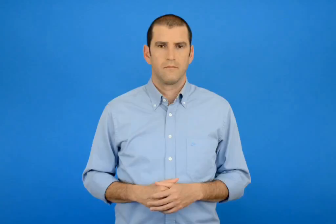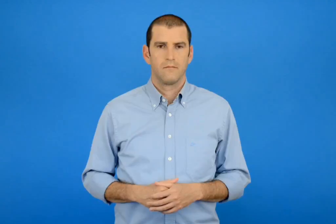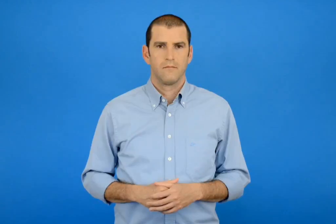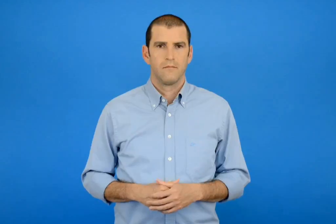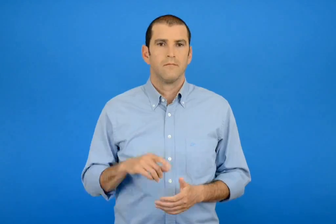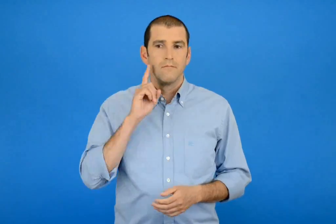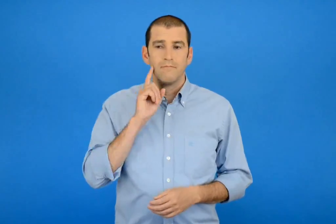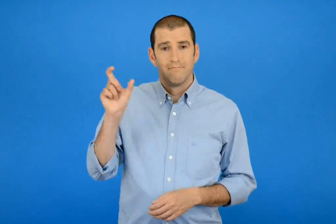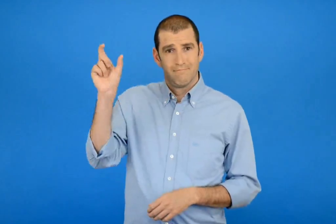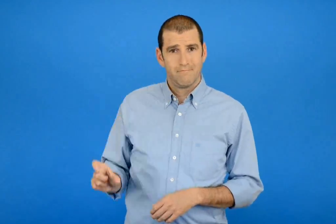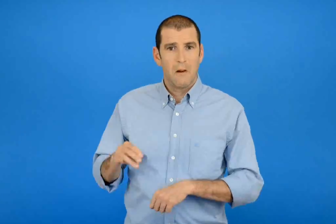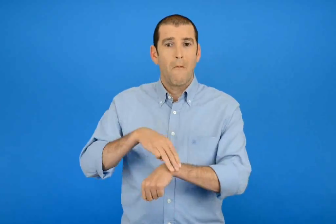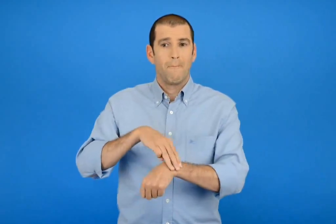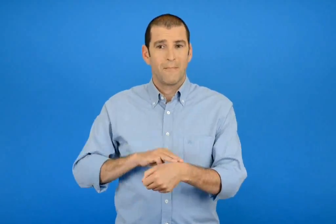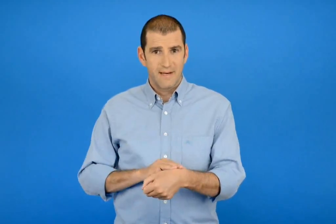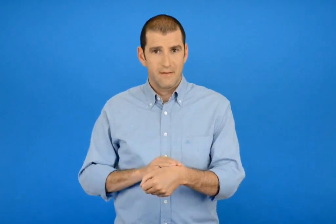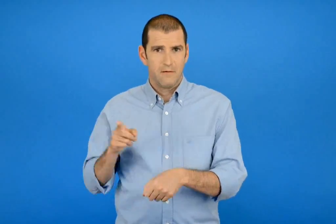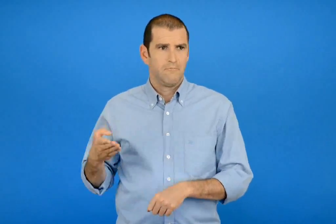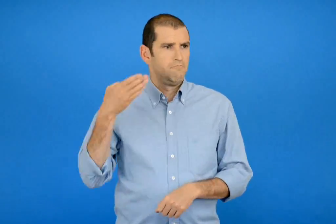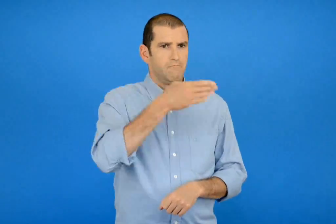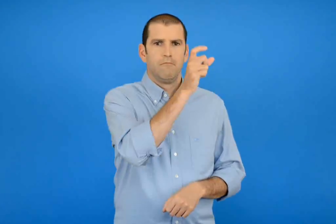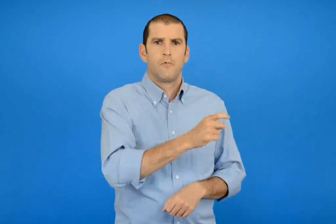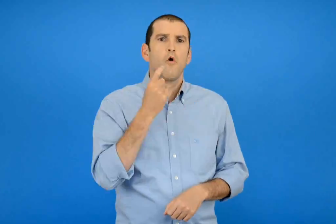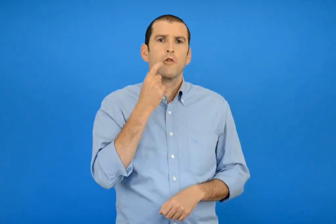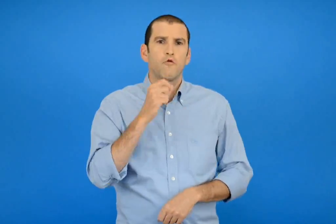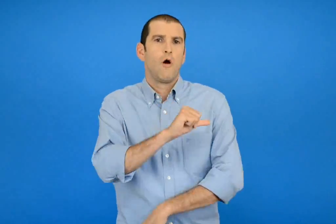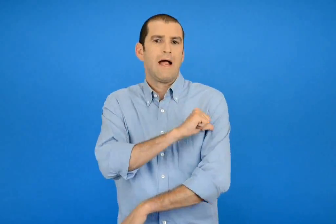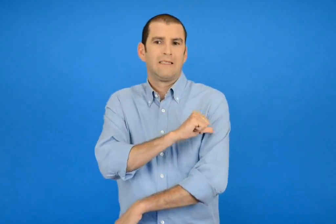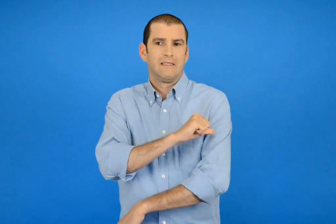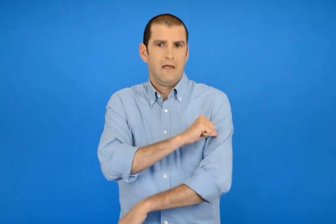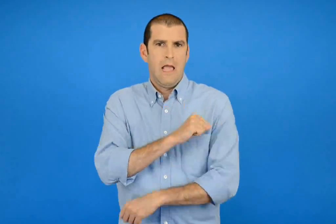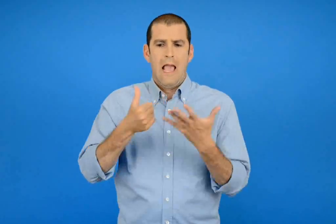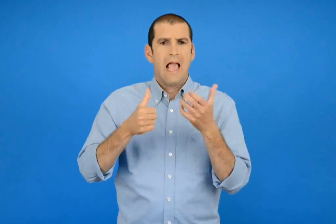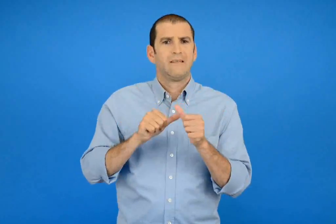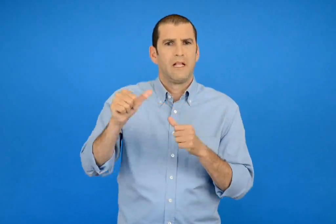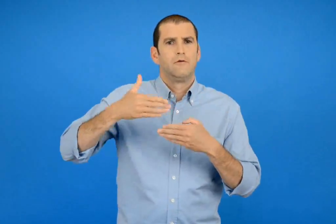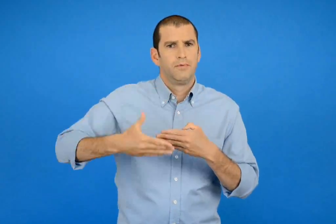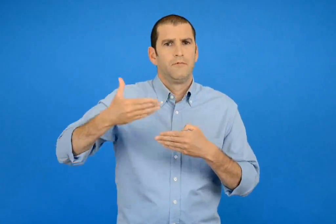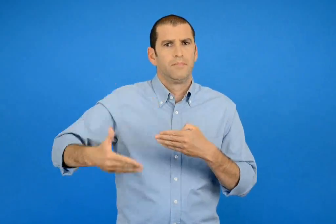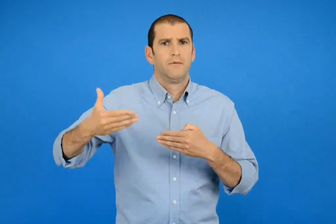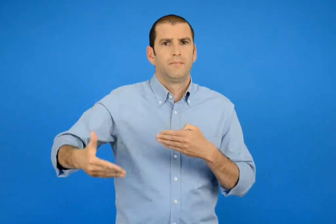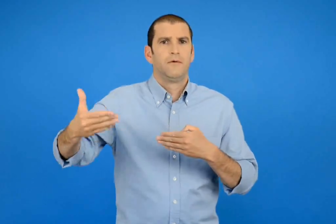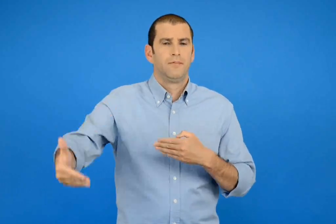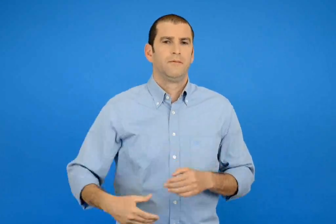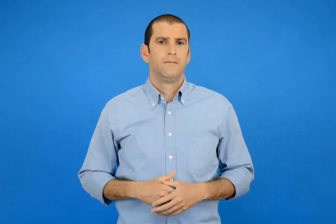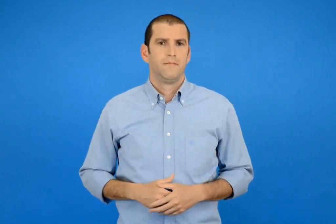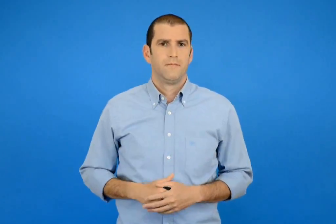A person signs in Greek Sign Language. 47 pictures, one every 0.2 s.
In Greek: η μιαρή πηγαίνει στην κυριά αναστασία την οδοντίατρο της κάθε 6 μήνες
